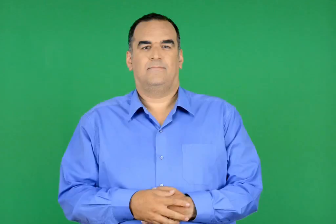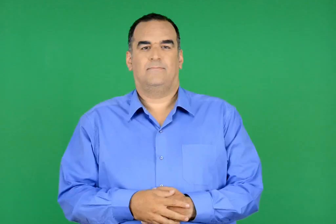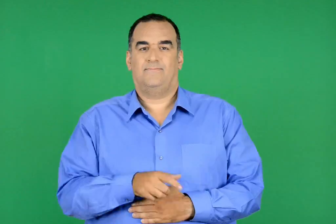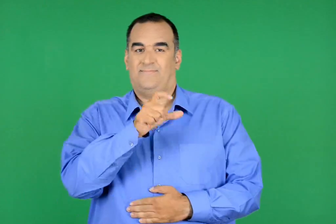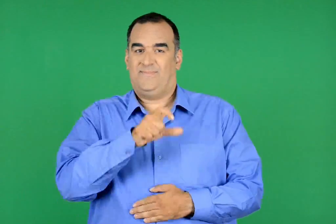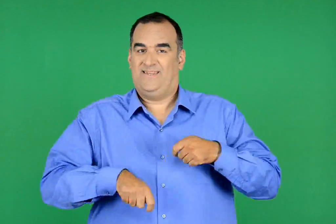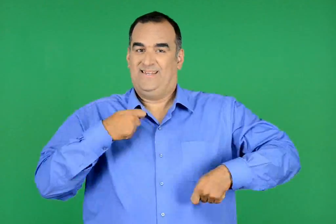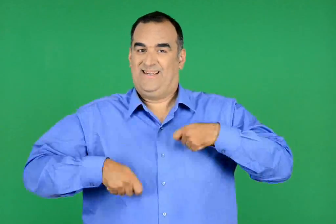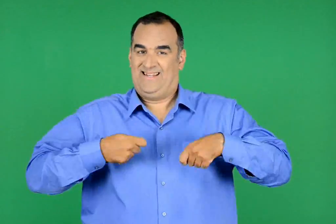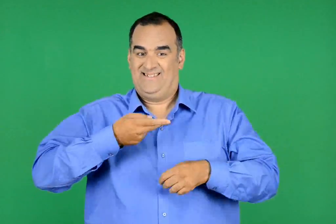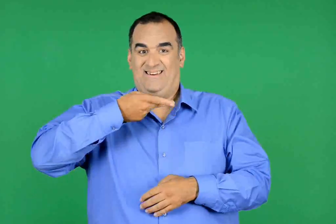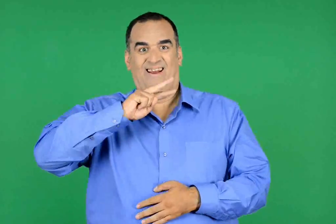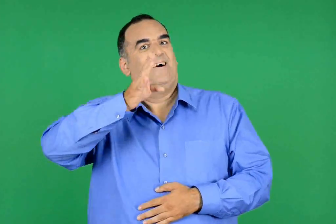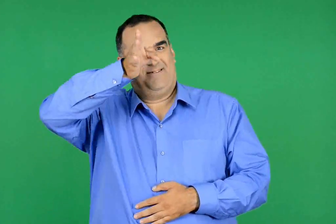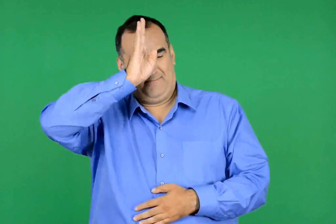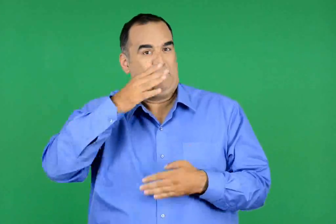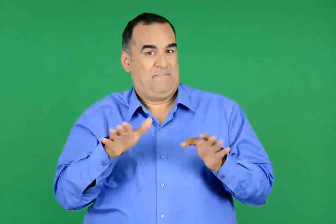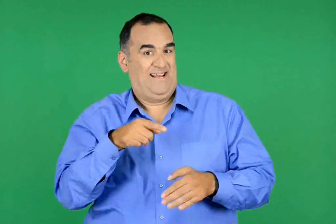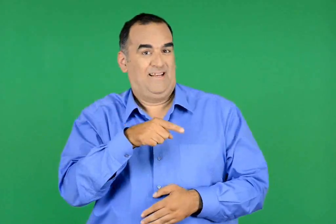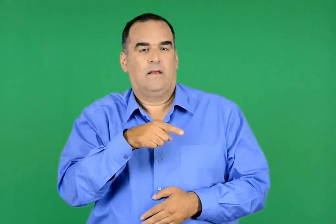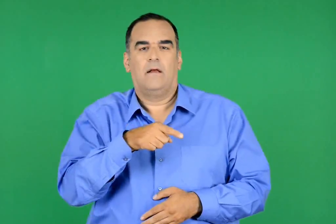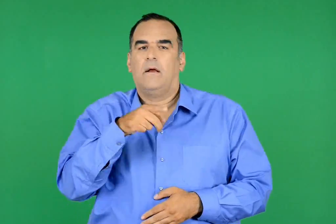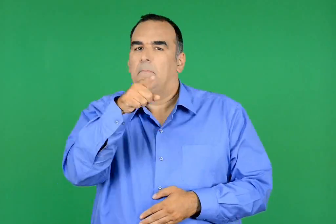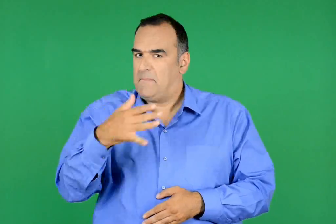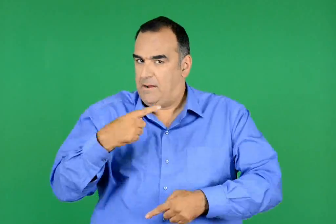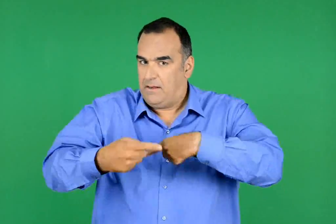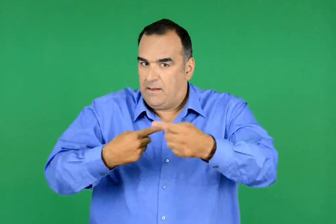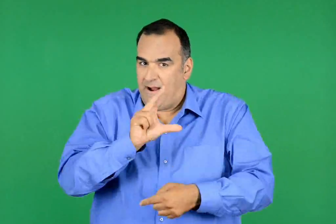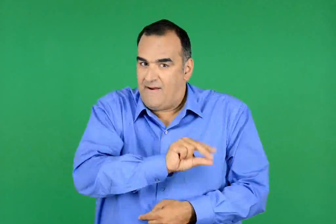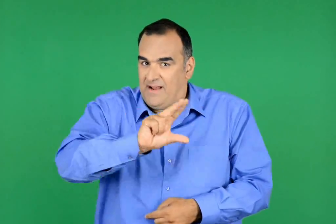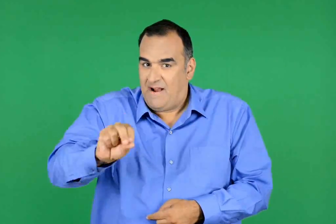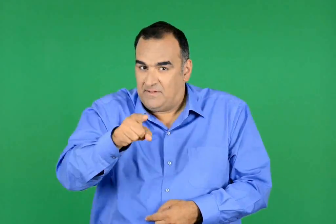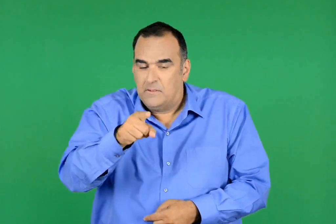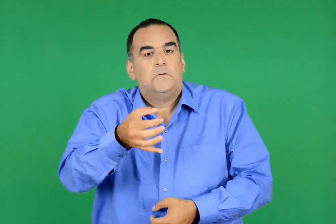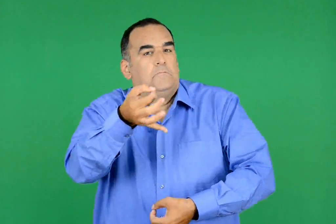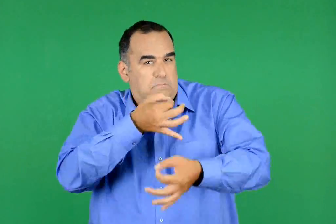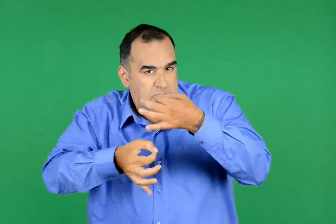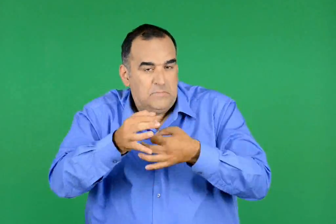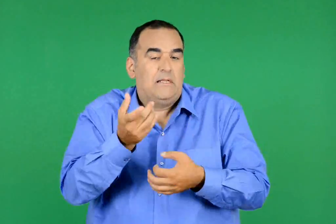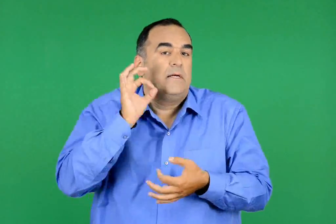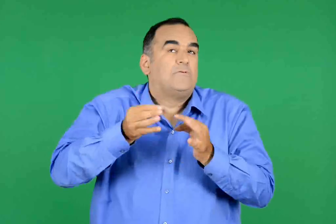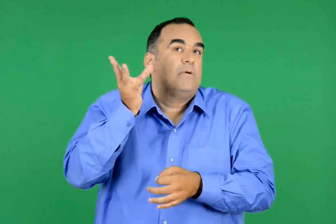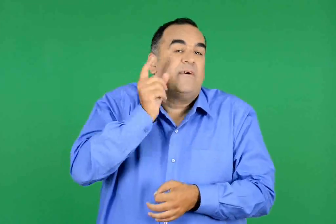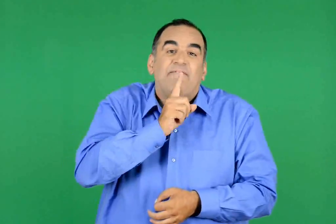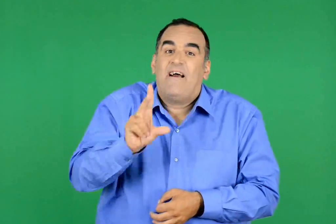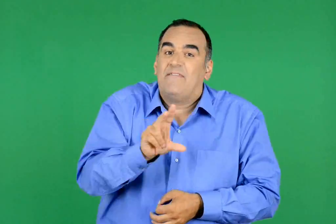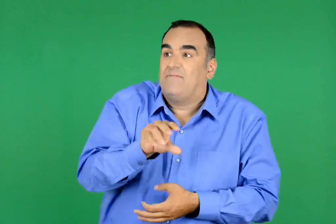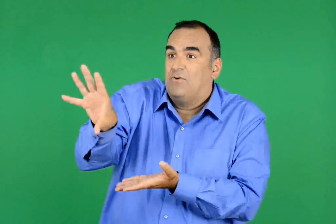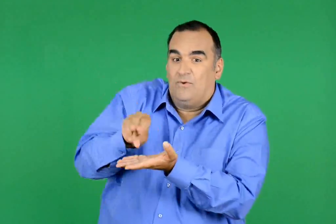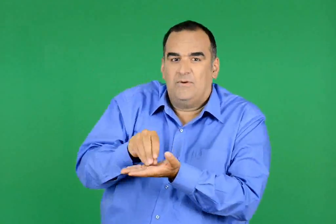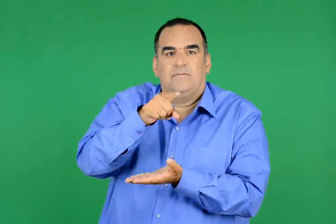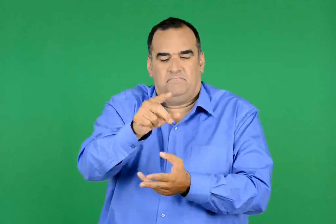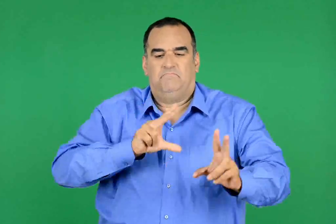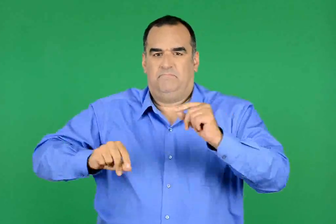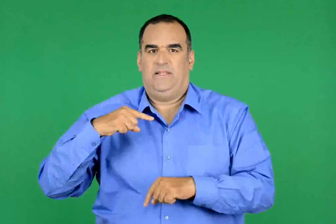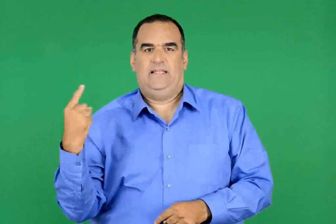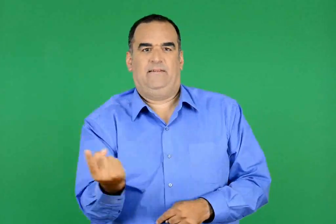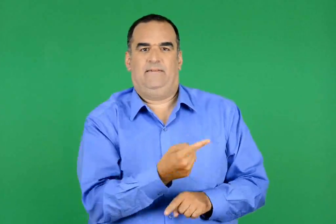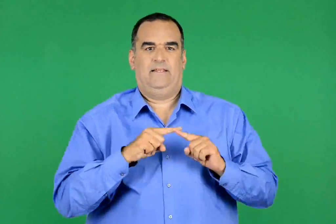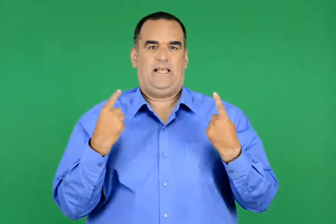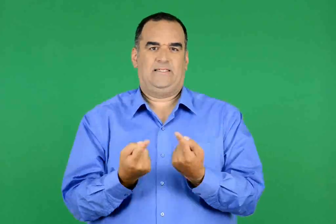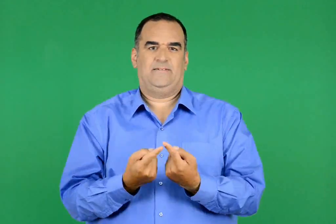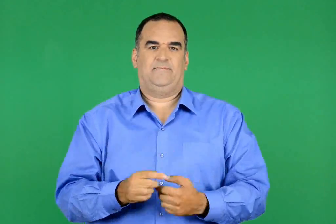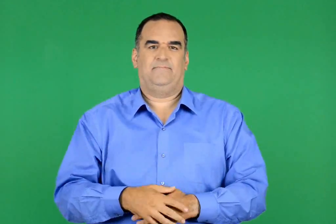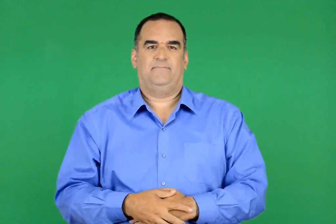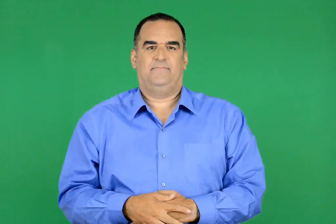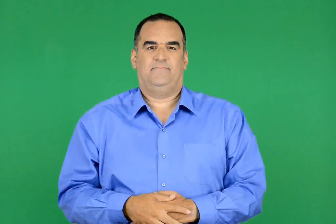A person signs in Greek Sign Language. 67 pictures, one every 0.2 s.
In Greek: το πάθημα του γκρινιάρη σάς θυμίζει κάποια προσωπική σας ιστορία ή κάποια ιστορία που έχετε ακούσει ; μιλήστε για αυτή στην τάξη σας
